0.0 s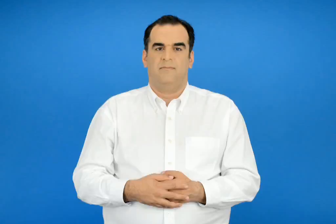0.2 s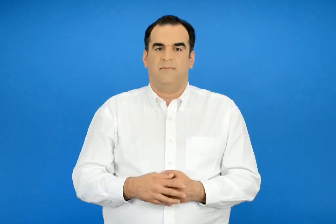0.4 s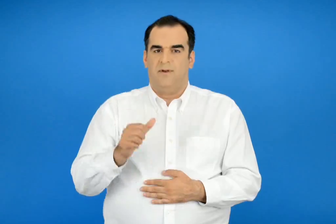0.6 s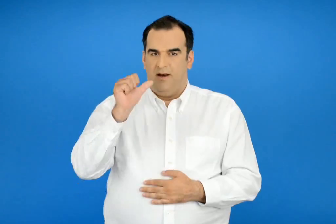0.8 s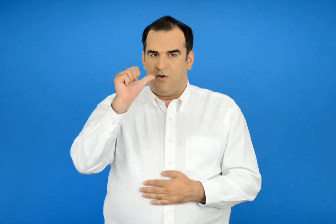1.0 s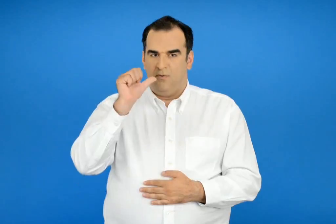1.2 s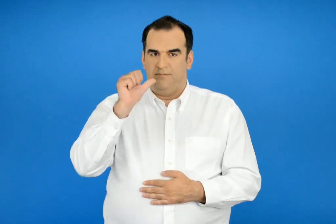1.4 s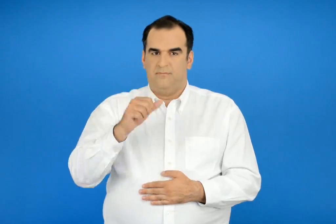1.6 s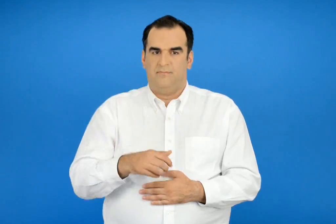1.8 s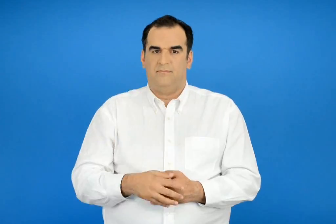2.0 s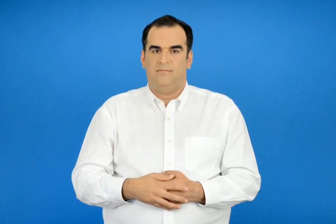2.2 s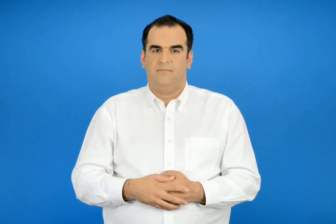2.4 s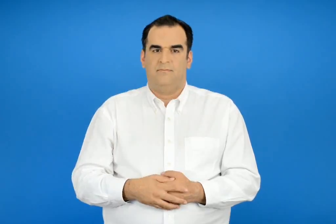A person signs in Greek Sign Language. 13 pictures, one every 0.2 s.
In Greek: νερό
